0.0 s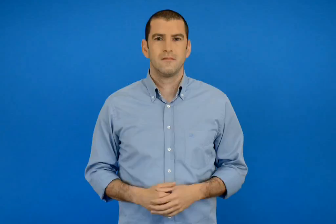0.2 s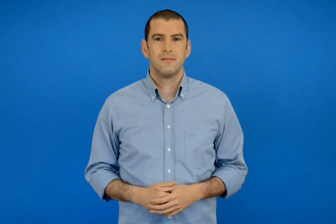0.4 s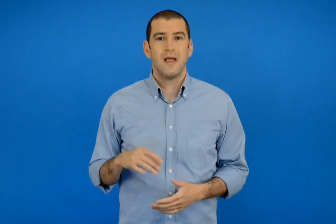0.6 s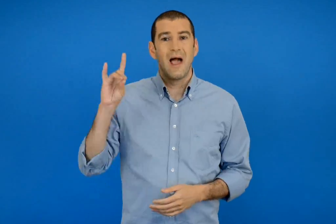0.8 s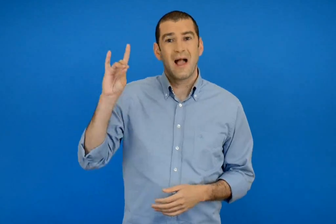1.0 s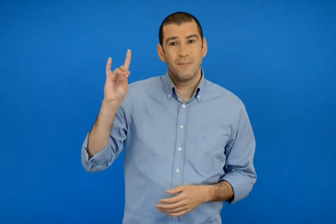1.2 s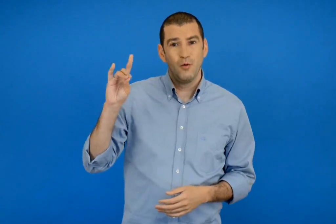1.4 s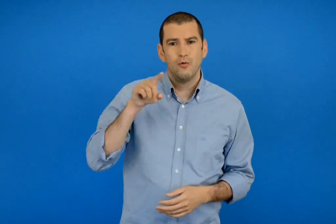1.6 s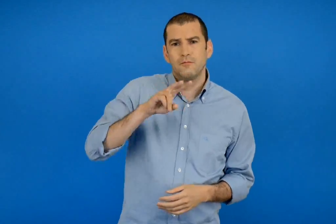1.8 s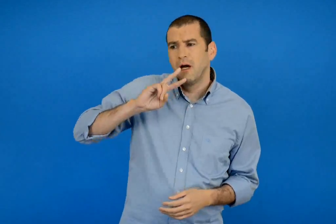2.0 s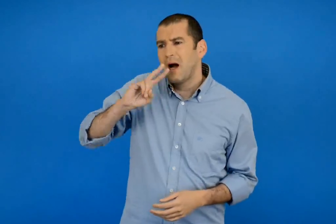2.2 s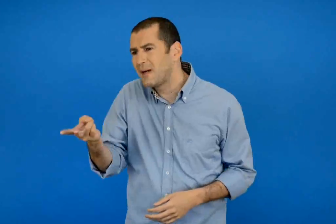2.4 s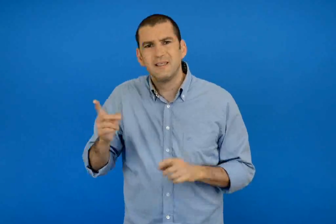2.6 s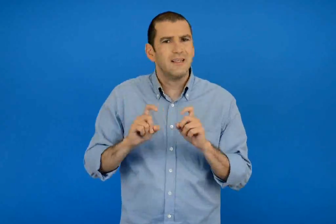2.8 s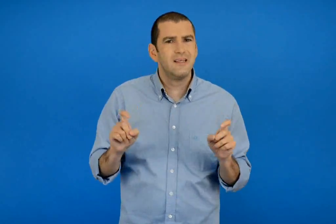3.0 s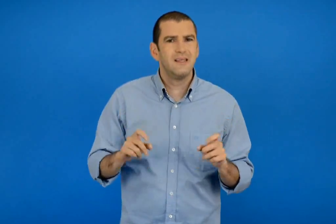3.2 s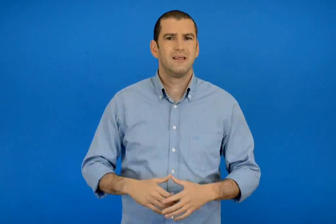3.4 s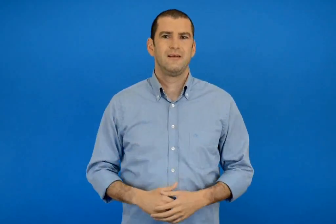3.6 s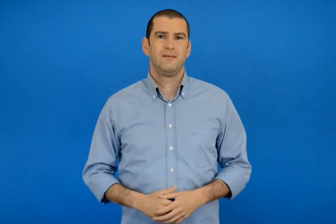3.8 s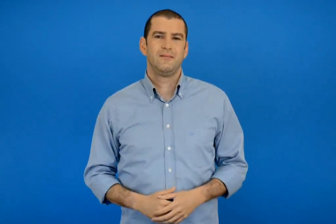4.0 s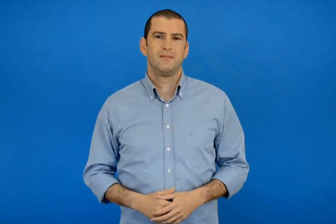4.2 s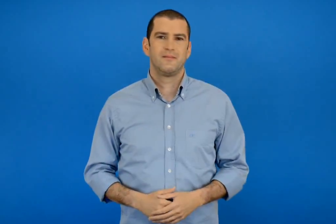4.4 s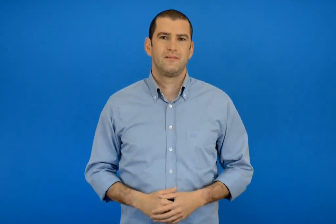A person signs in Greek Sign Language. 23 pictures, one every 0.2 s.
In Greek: τι θα απαντούσες στην καμηλω ;
